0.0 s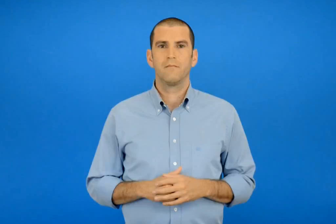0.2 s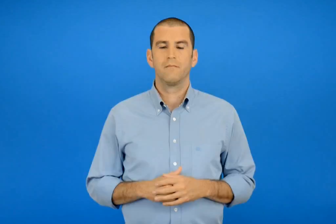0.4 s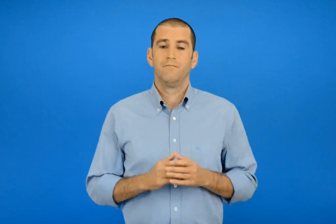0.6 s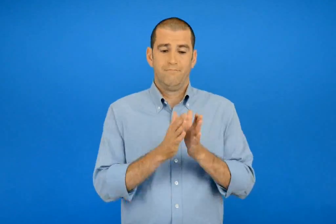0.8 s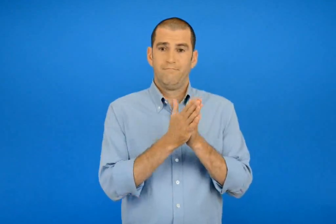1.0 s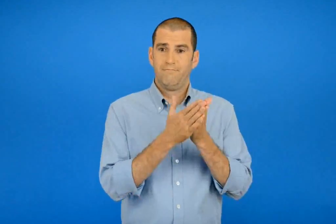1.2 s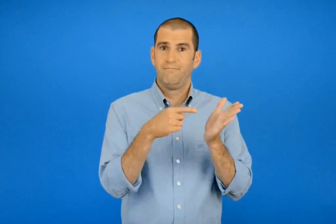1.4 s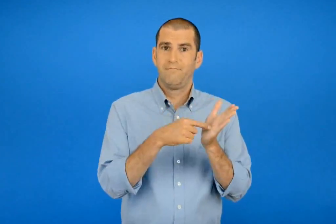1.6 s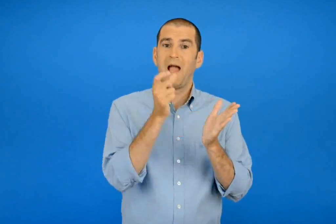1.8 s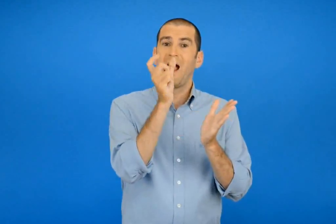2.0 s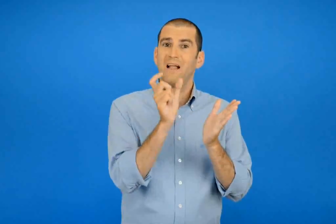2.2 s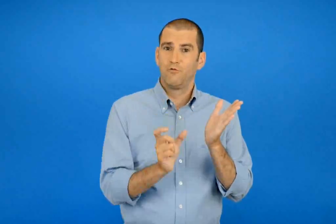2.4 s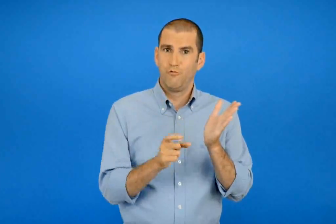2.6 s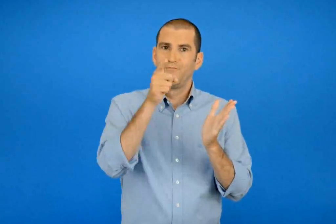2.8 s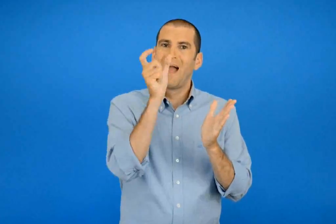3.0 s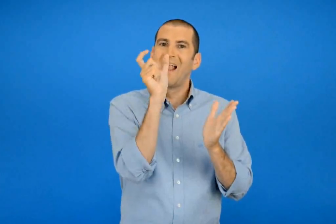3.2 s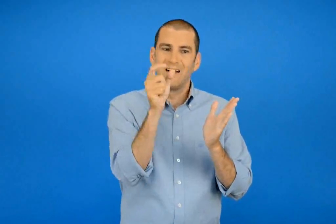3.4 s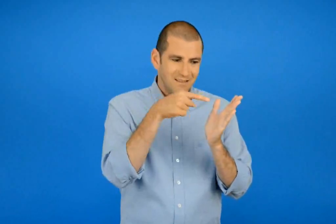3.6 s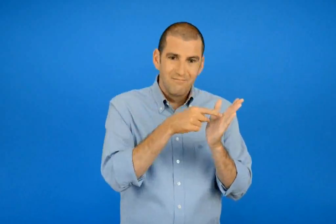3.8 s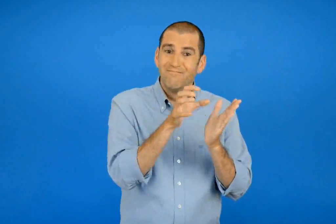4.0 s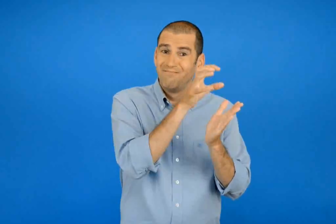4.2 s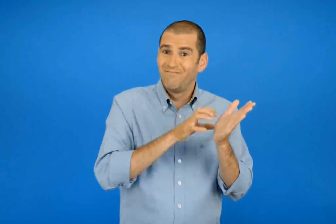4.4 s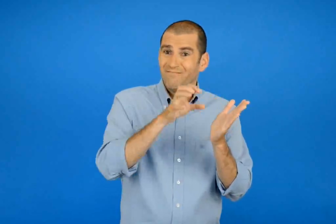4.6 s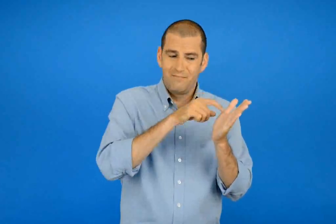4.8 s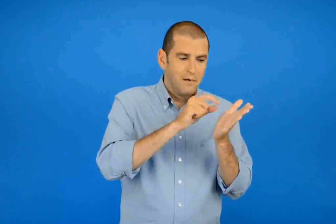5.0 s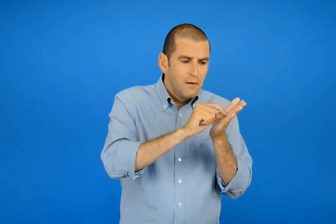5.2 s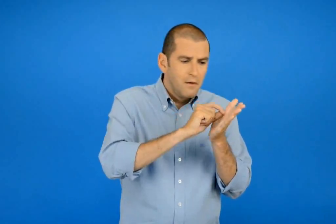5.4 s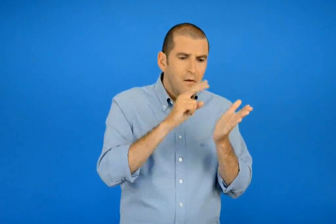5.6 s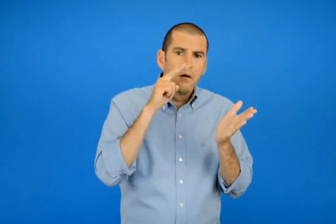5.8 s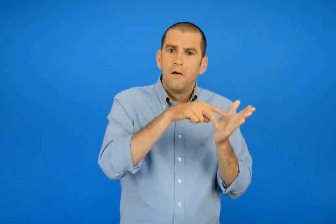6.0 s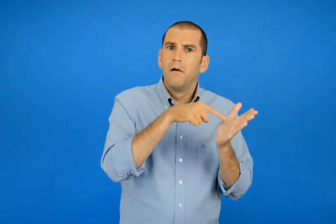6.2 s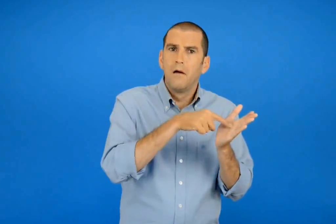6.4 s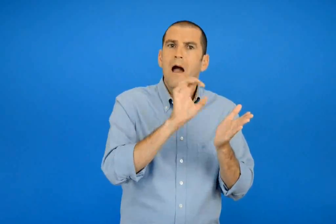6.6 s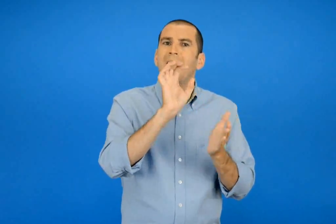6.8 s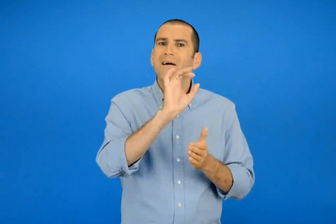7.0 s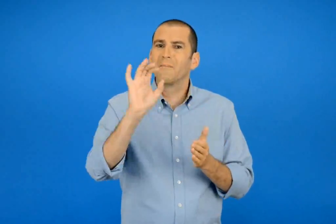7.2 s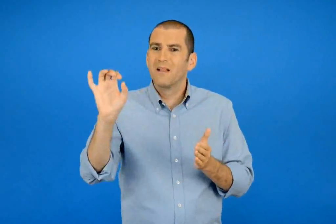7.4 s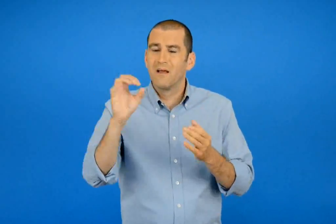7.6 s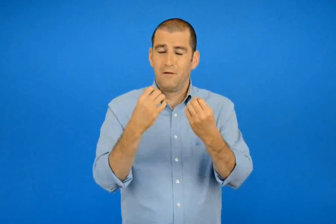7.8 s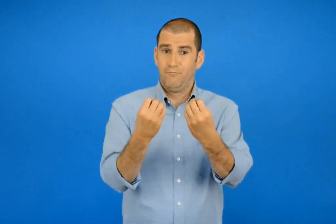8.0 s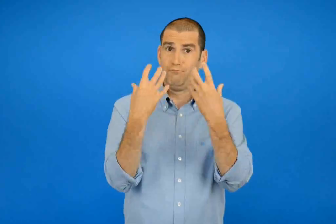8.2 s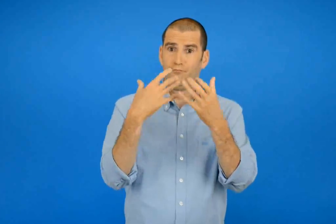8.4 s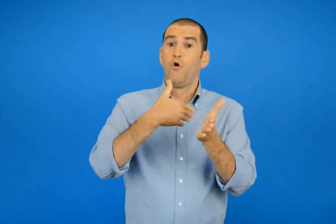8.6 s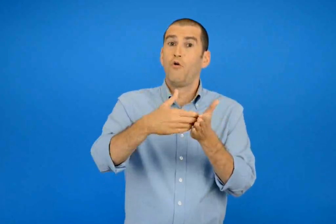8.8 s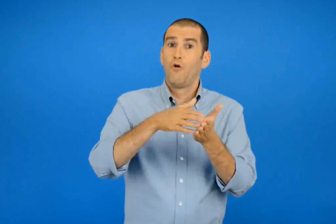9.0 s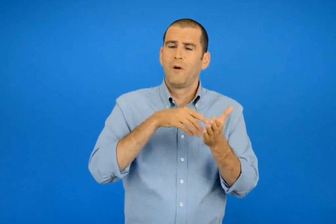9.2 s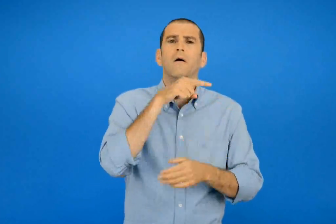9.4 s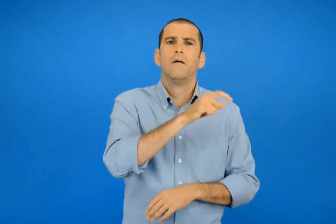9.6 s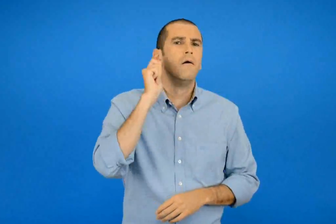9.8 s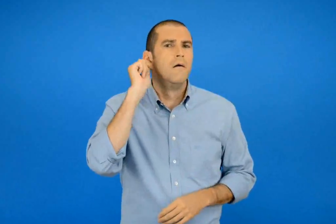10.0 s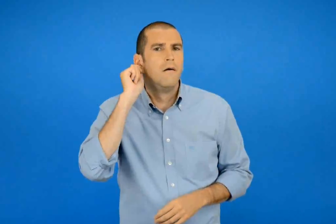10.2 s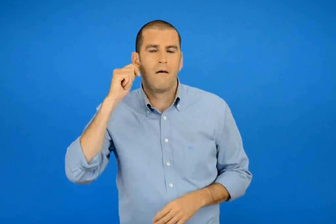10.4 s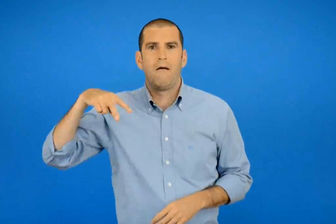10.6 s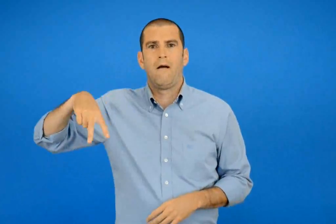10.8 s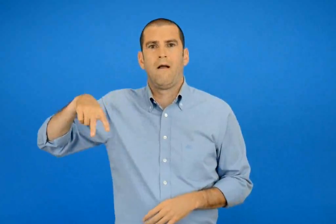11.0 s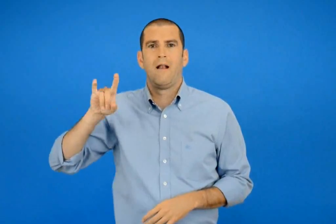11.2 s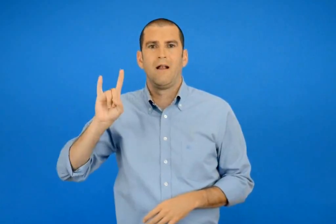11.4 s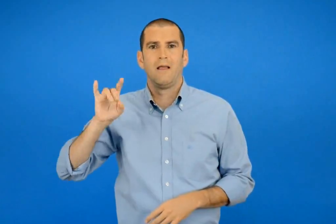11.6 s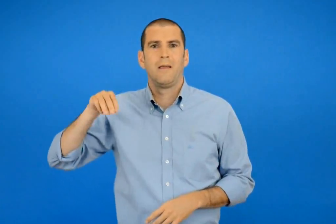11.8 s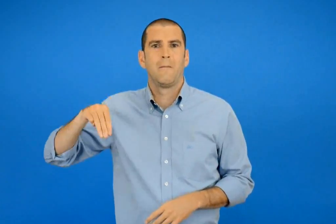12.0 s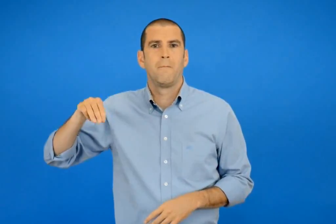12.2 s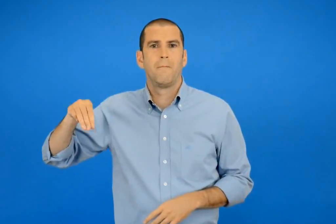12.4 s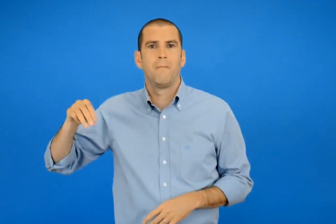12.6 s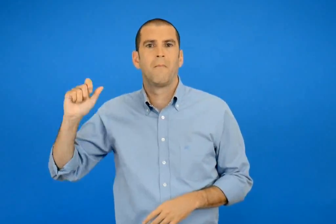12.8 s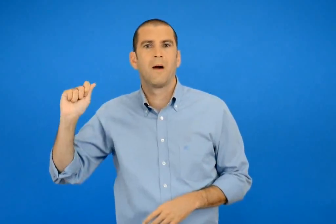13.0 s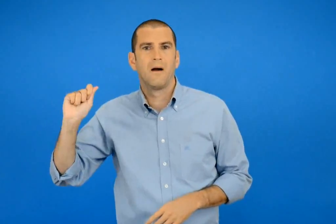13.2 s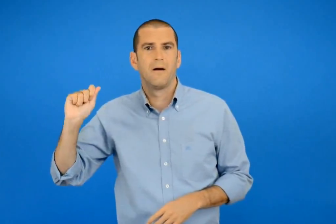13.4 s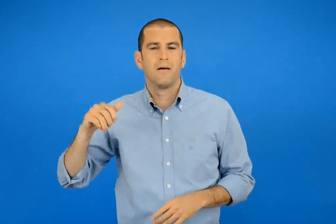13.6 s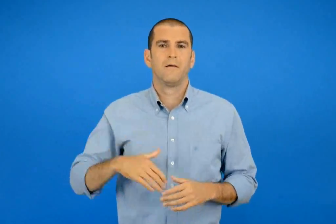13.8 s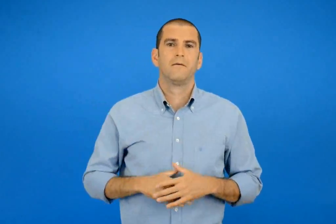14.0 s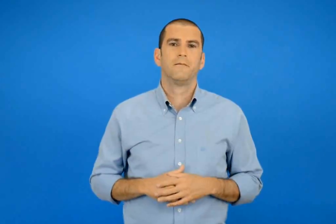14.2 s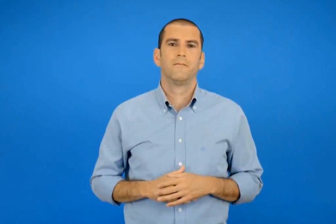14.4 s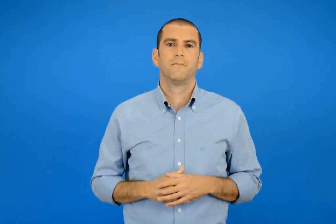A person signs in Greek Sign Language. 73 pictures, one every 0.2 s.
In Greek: η λέξη που ψάχνεις στο λεξικό είναι γραμμένη με χρωματιστά έντονα γράμματα και ονομάζεται λήμμα
